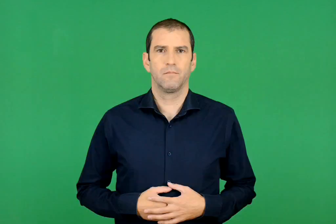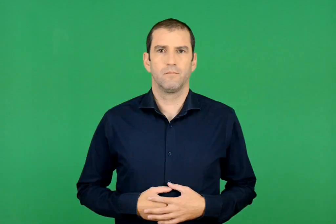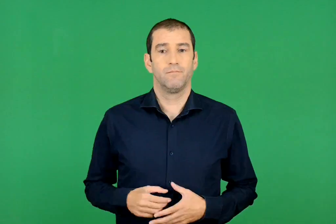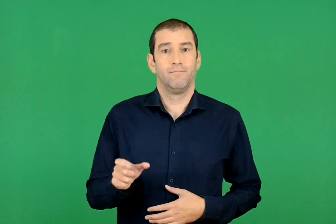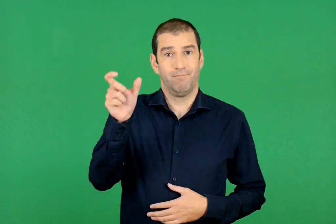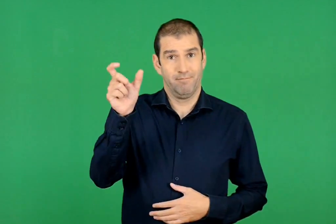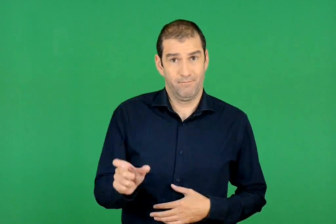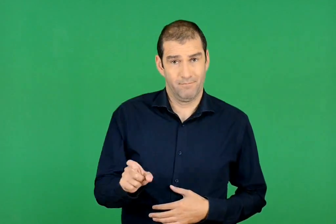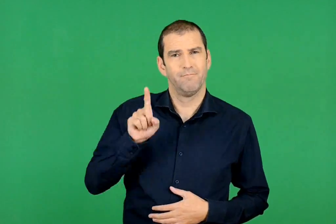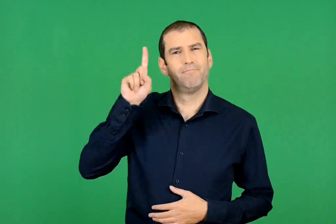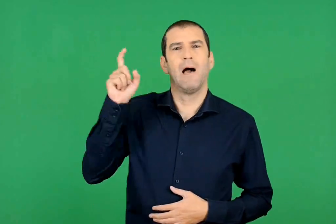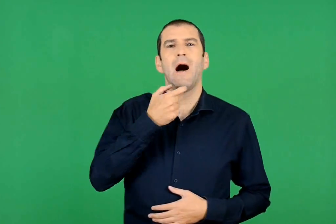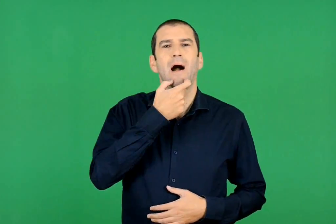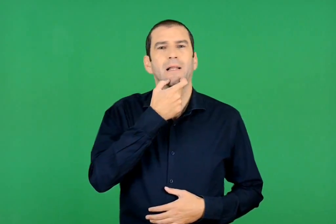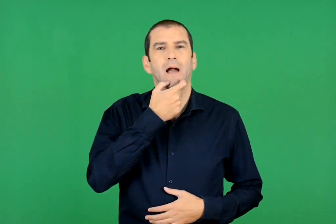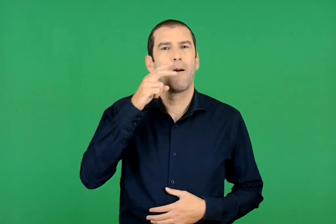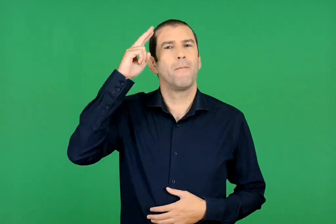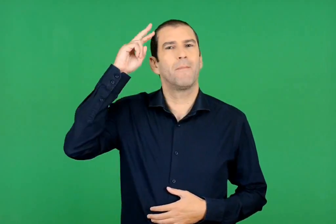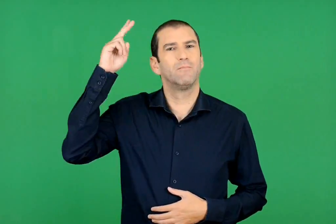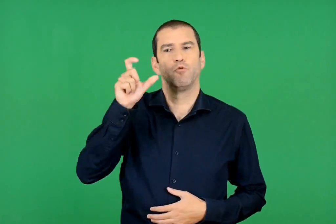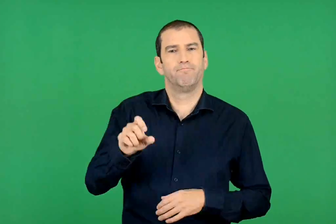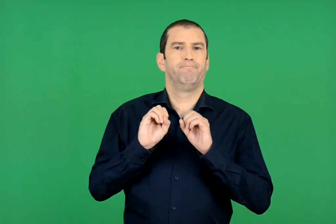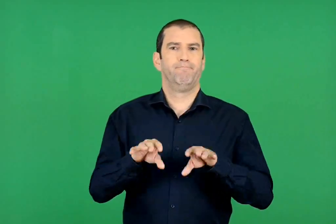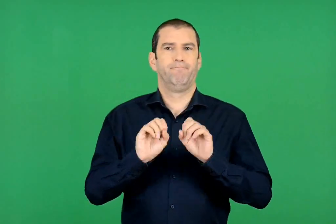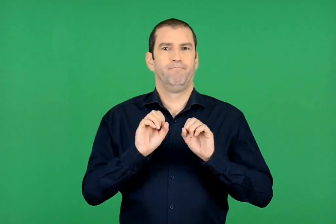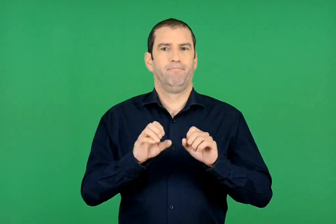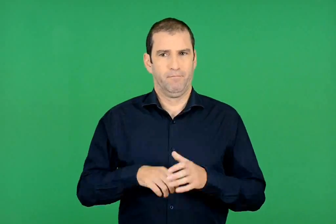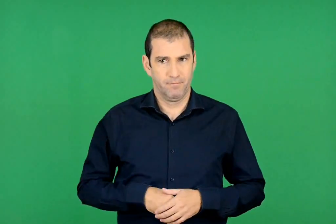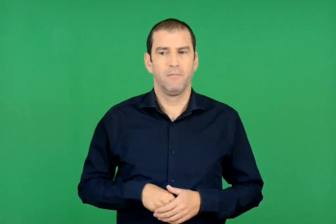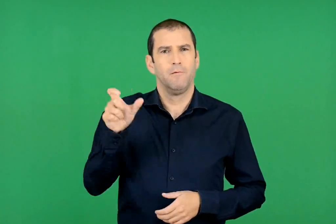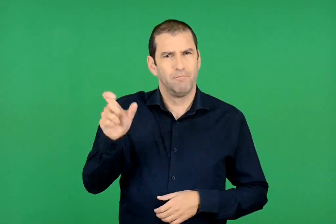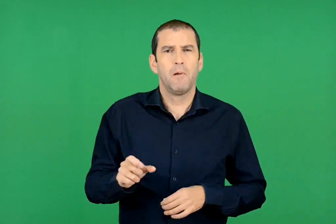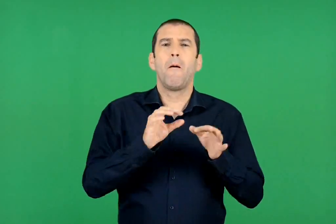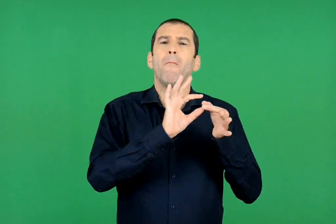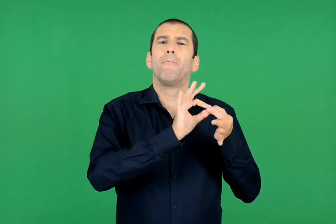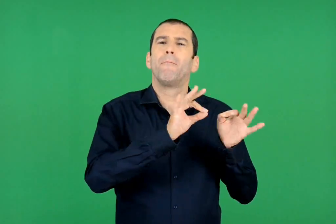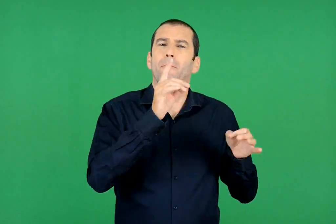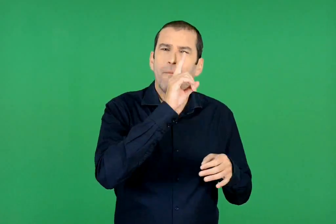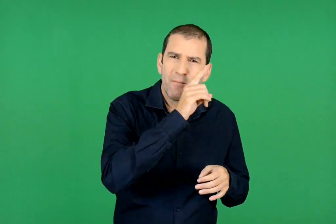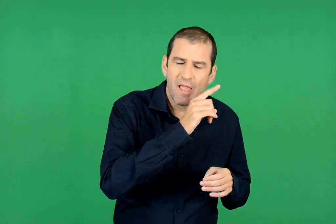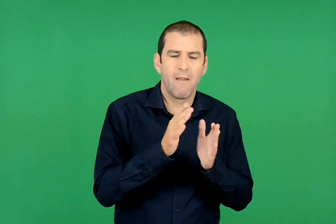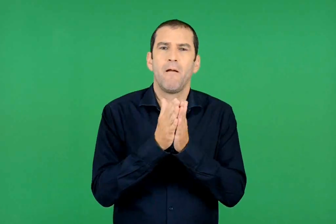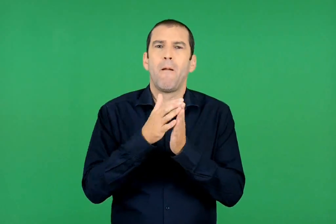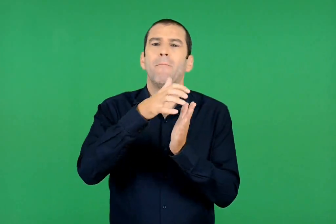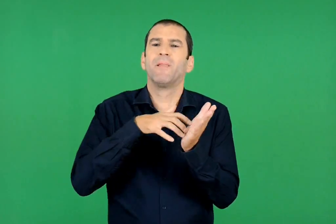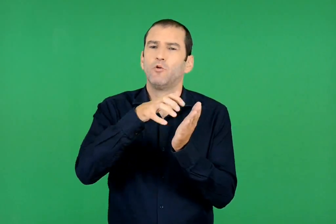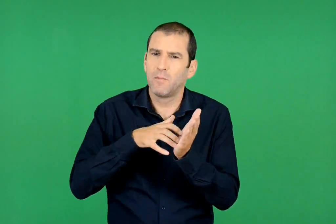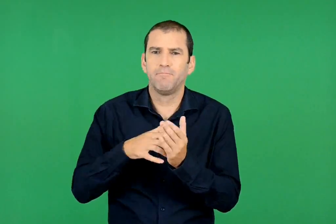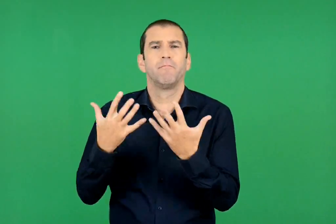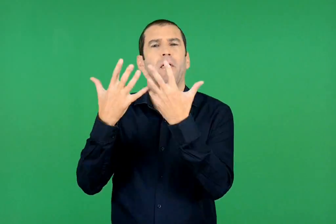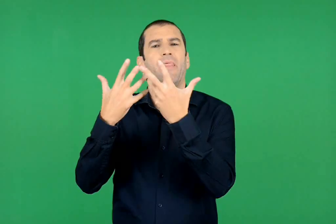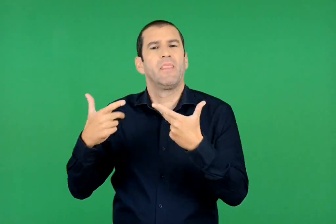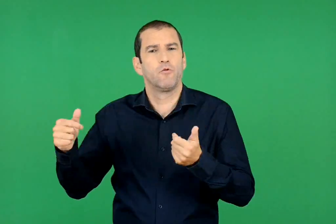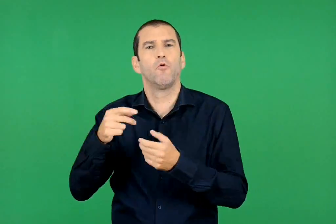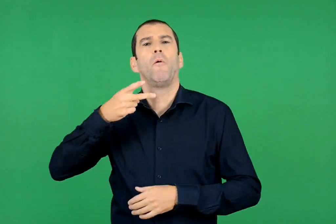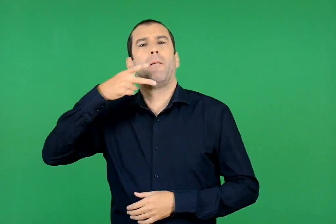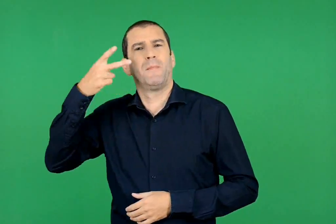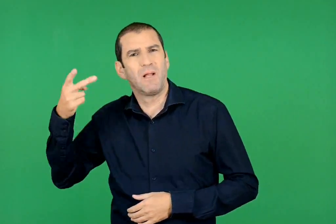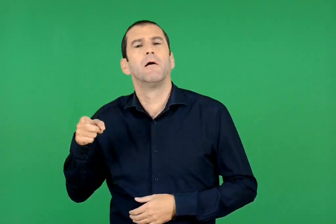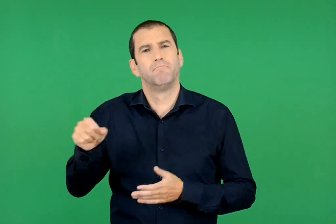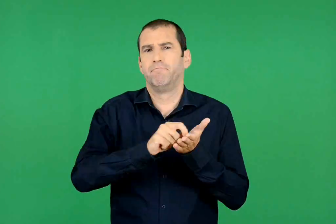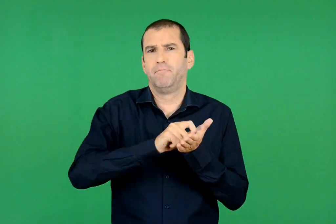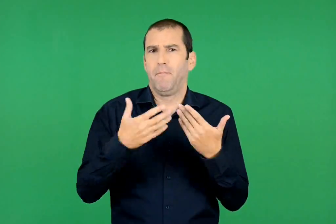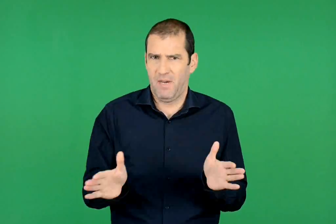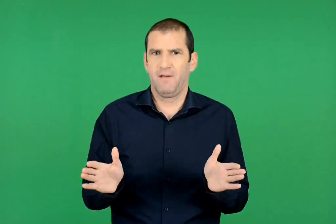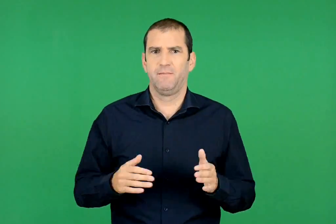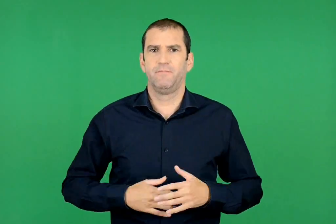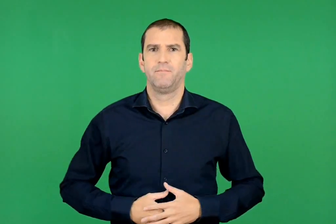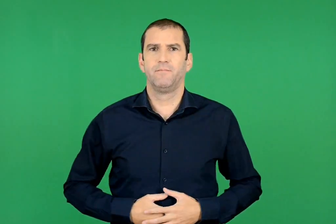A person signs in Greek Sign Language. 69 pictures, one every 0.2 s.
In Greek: διδάσκει σε πανεπιστήμιο της αγγλίας. έχει γράψει παραμύθια , μυθιστορήματα , θεατρικά έργα και ποιήματα
